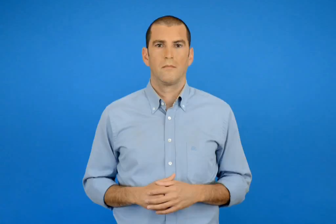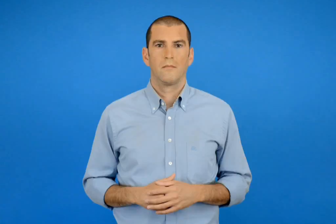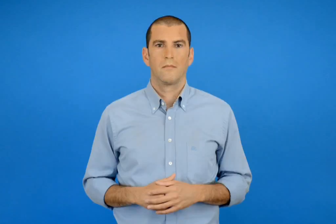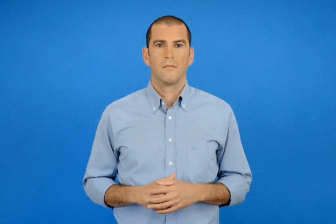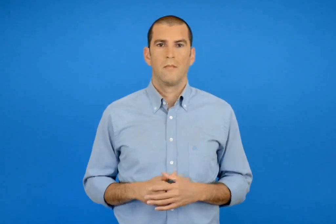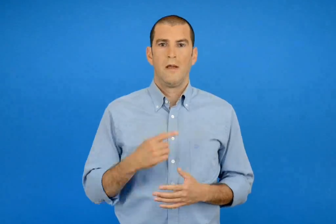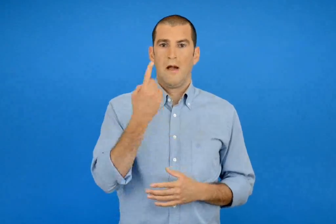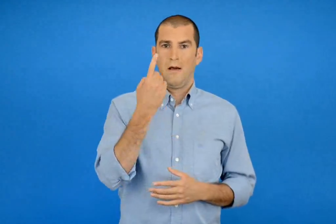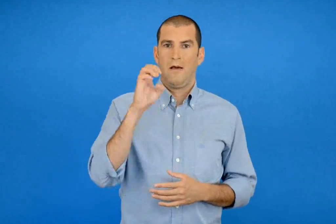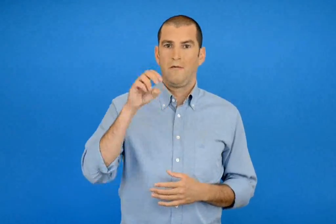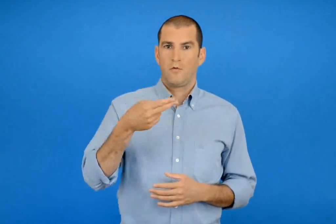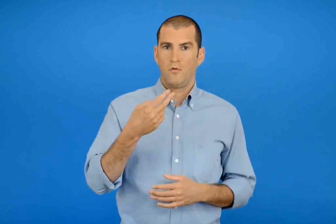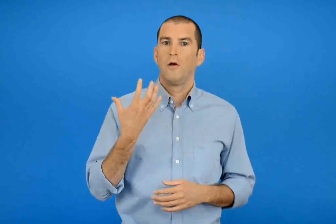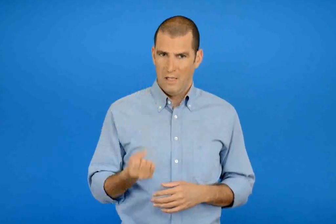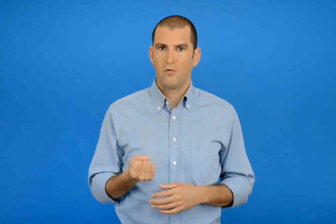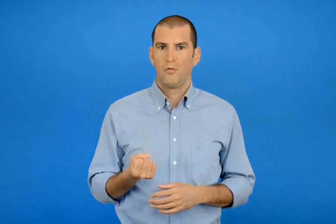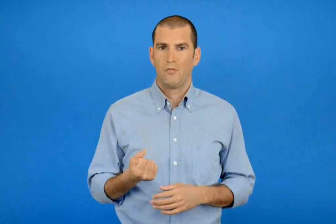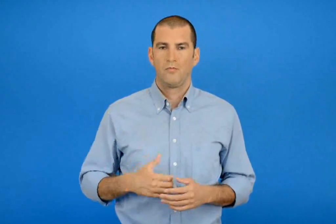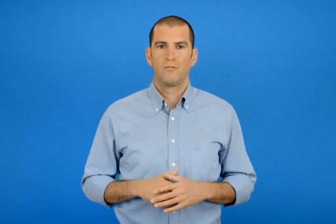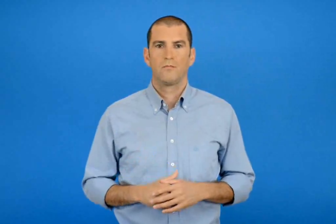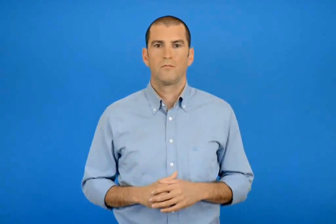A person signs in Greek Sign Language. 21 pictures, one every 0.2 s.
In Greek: έχω 1 €
